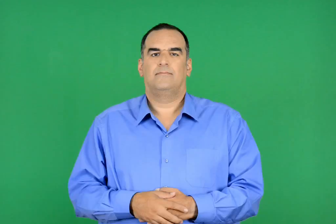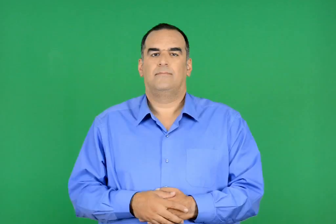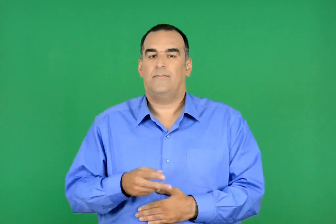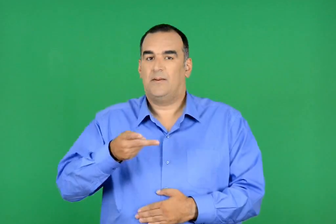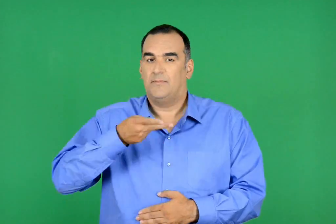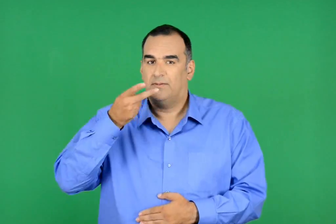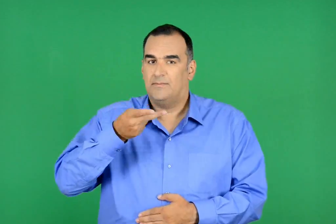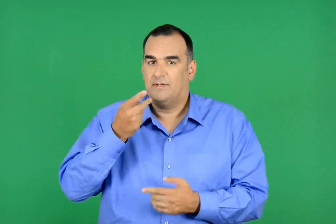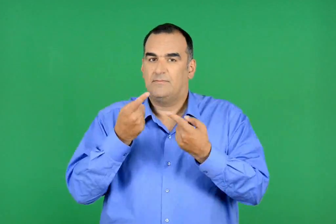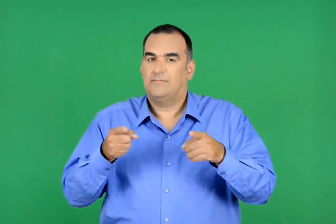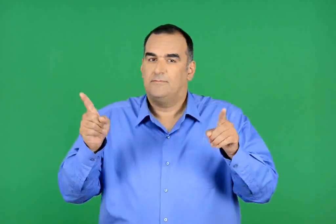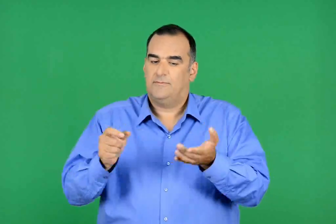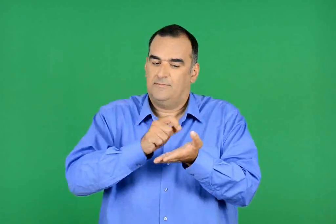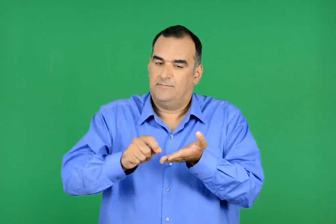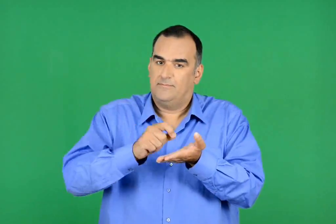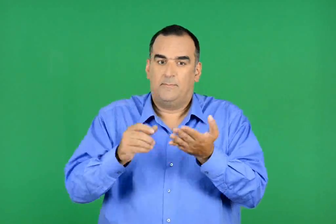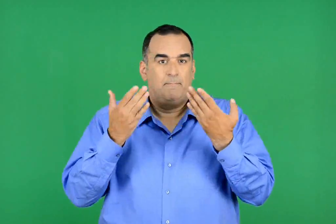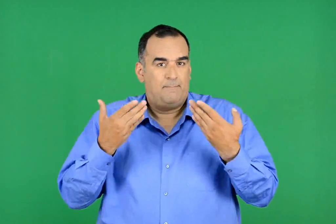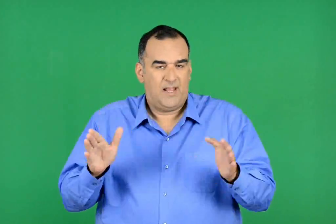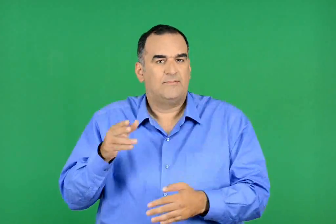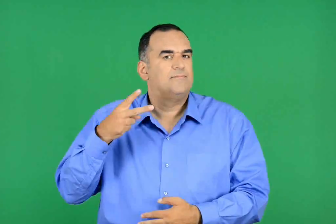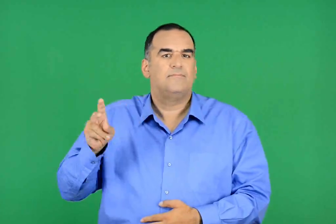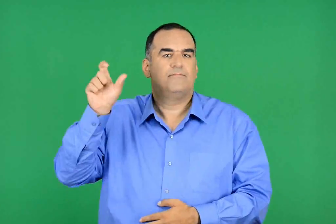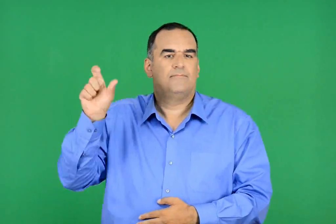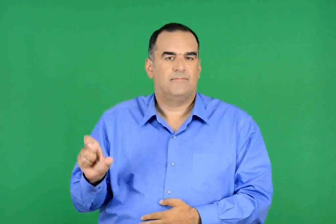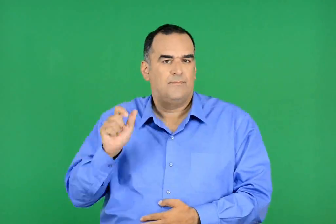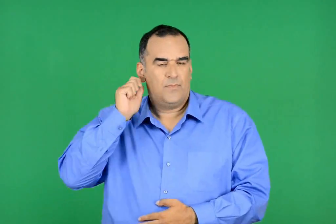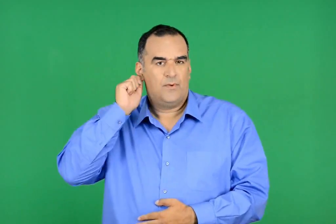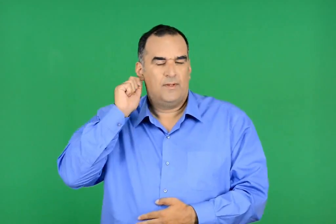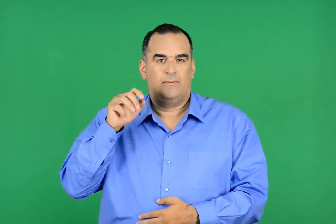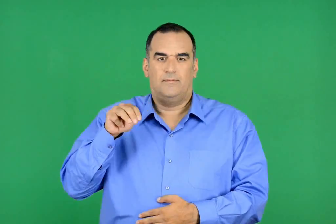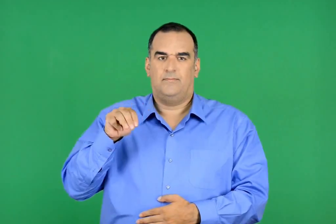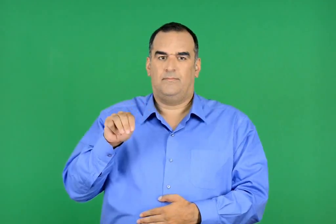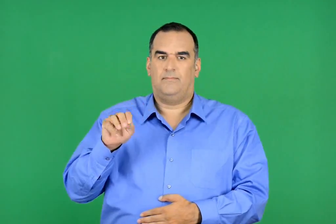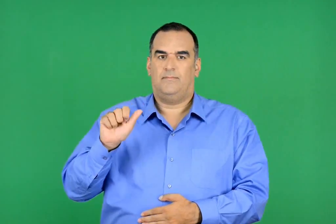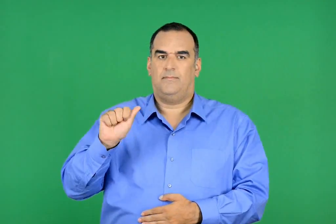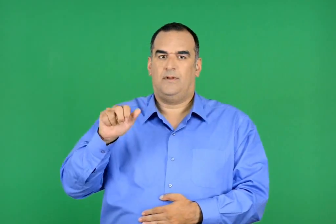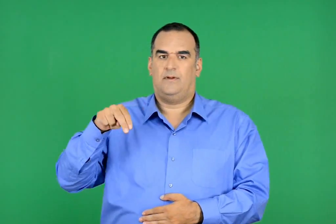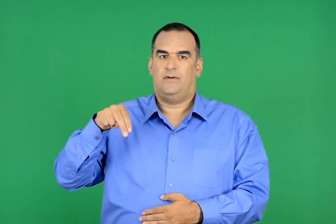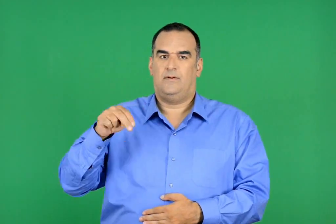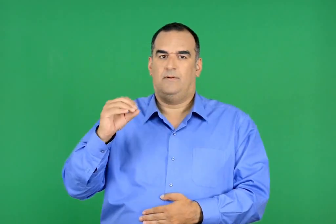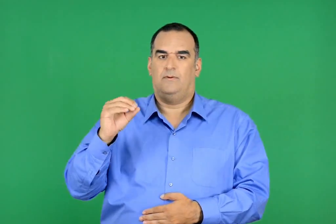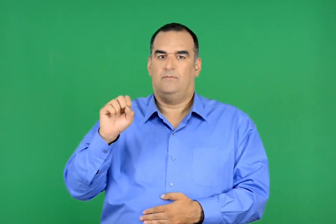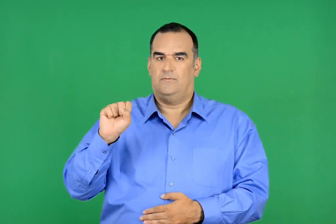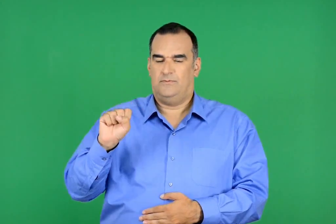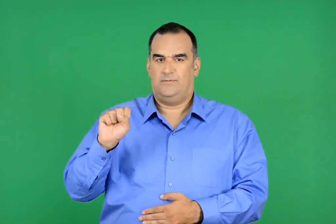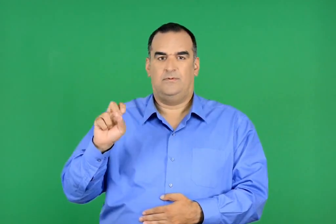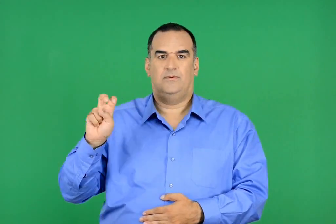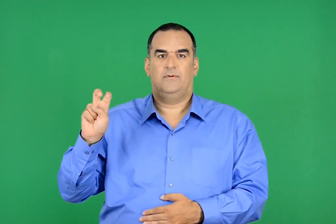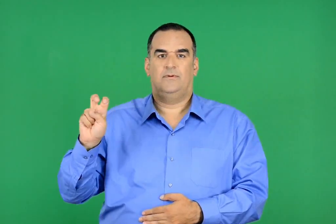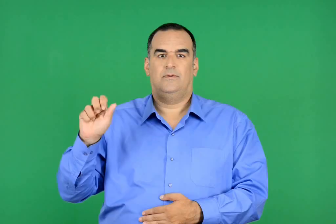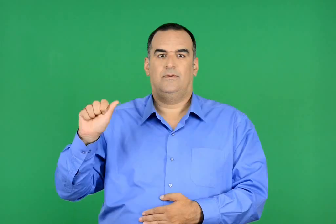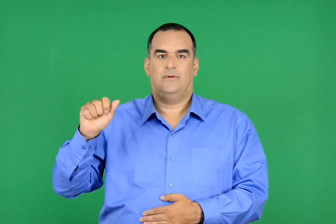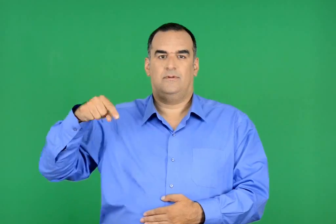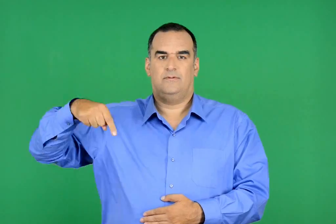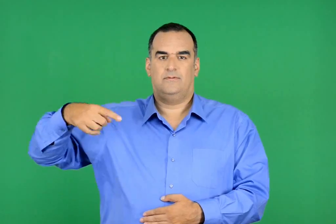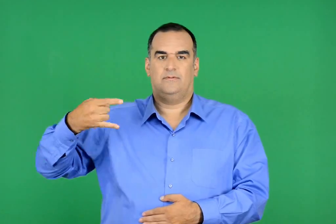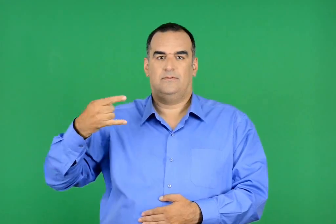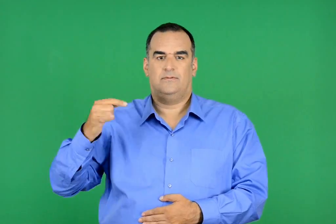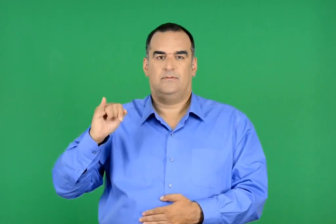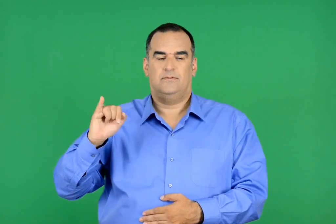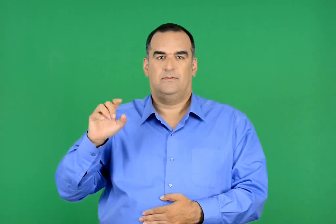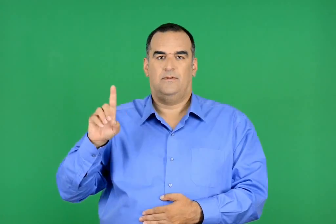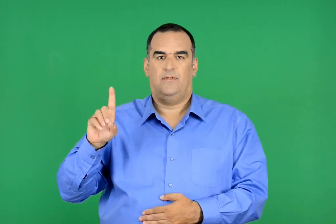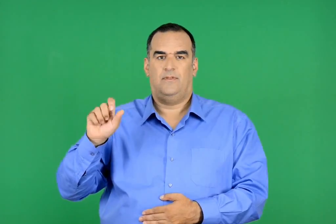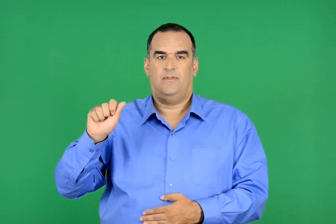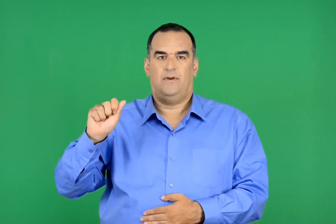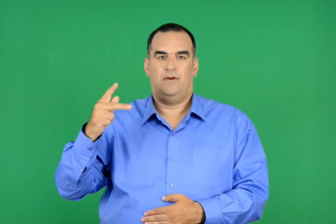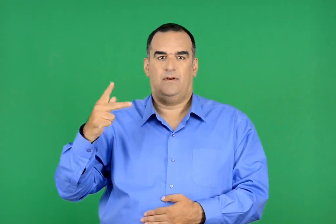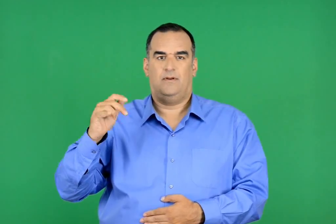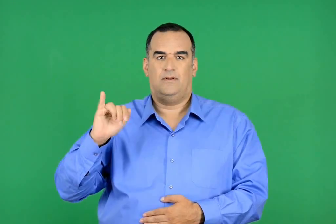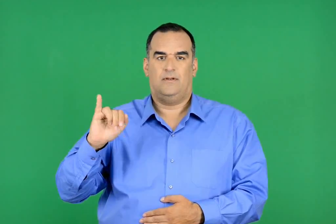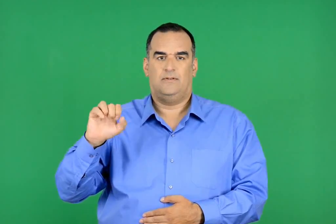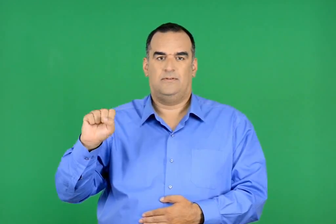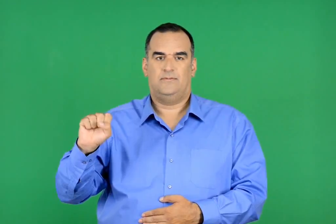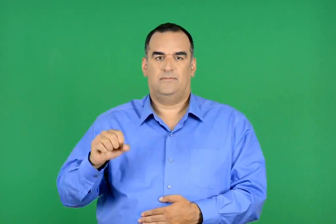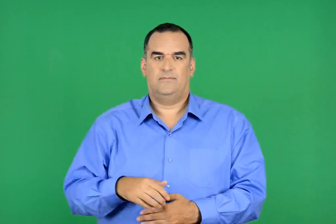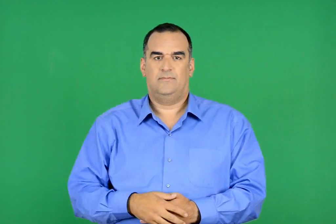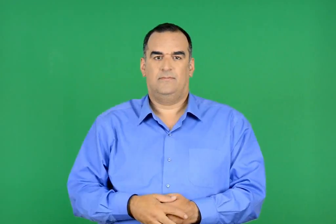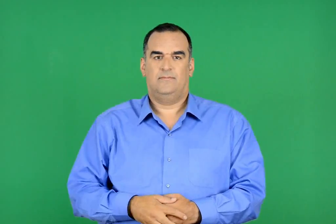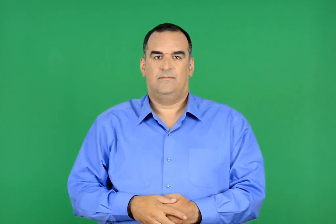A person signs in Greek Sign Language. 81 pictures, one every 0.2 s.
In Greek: το ποίημα έχει μελοποιηθεί από τον μάνο χατζιδάκι
